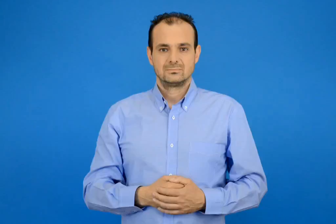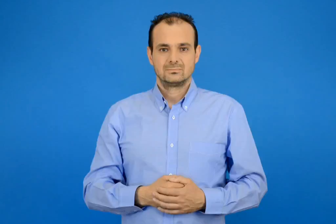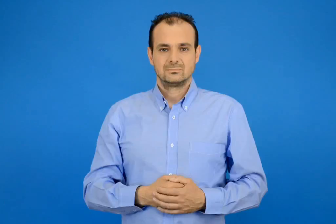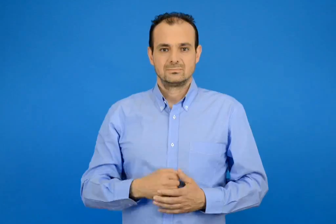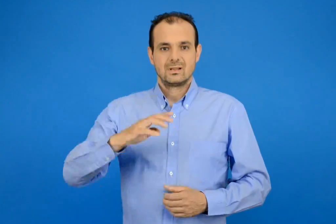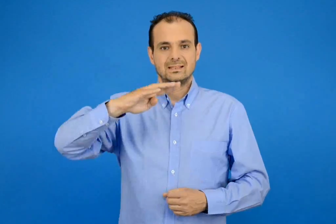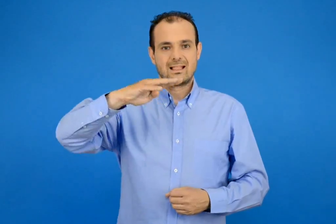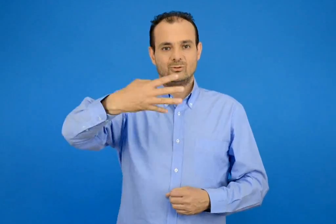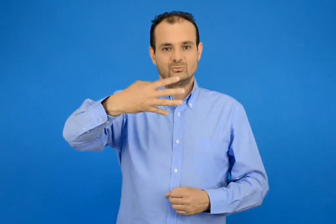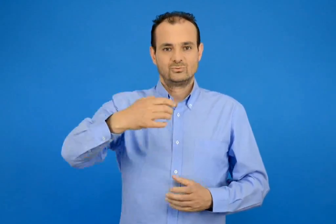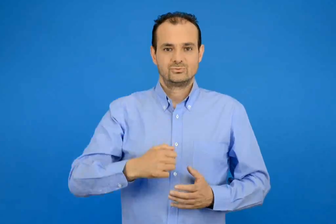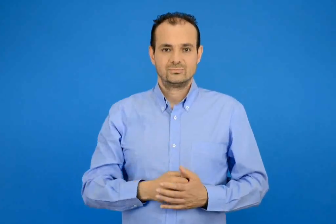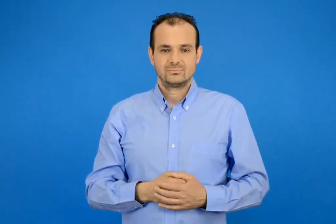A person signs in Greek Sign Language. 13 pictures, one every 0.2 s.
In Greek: 4ος – τέταρτος
